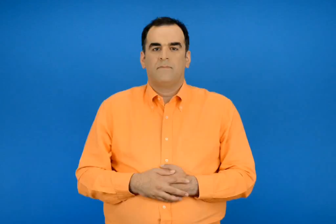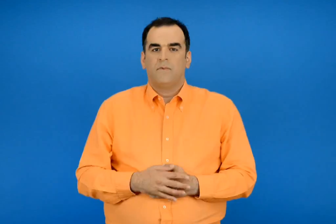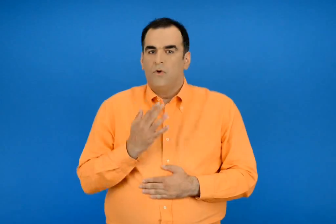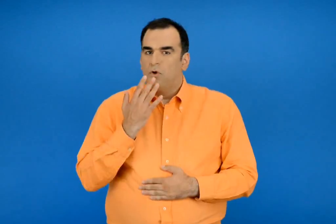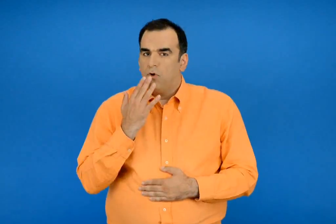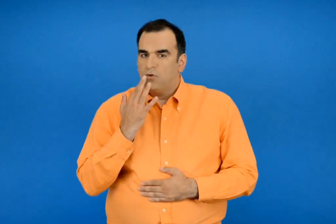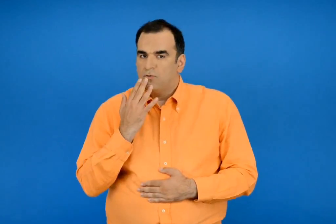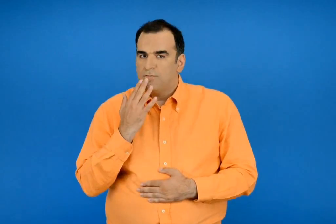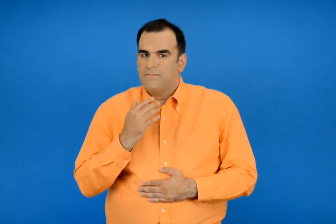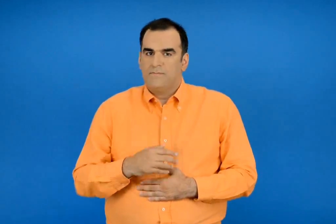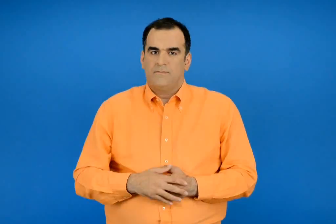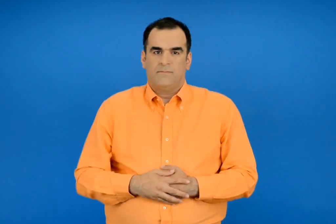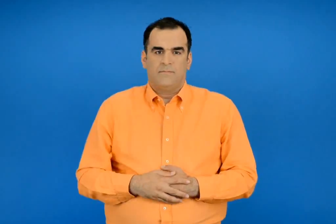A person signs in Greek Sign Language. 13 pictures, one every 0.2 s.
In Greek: γιώργος
